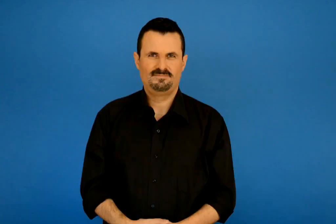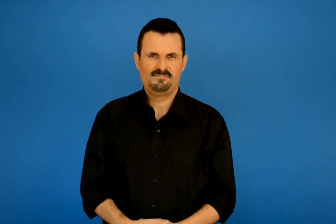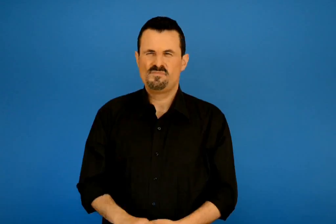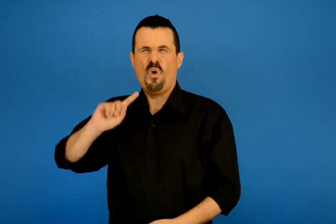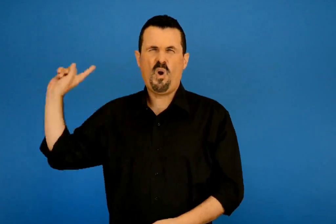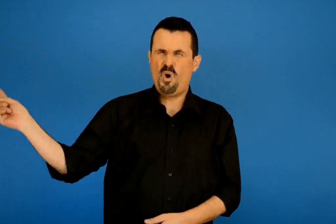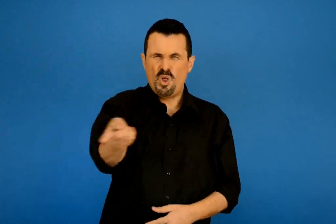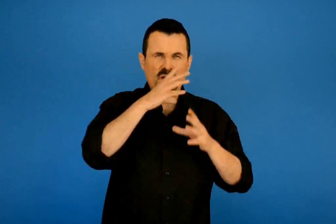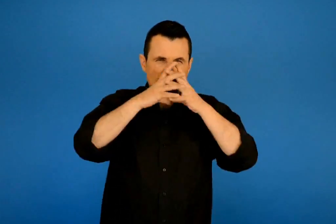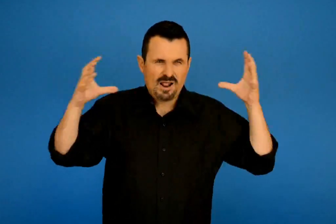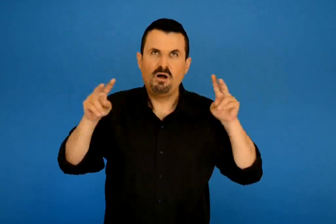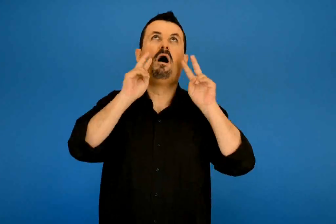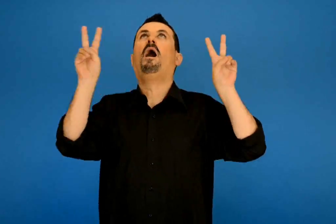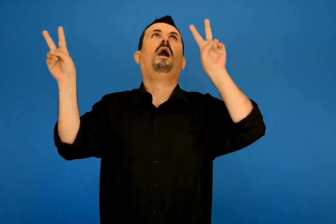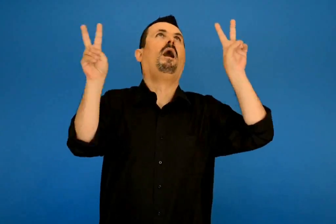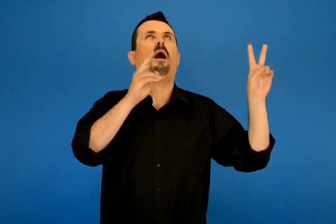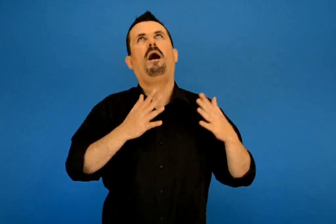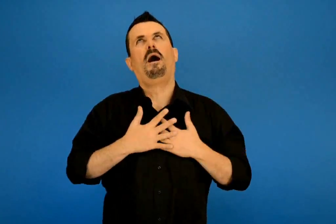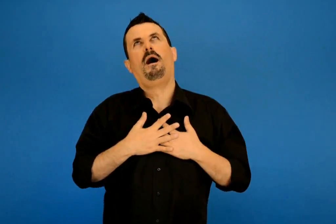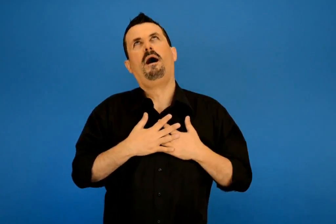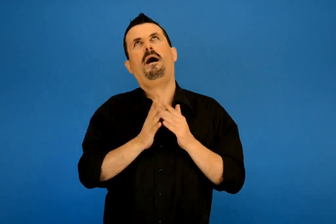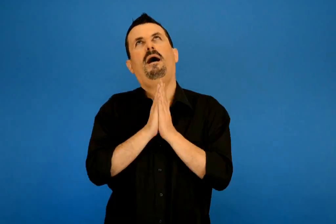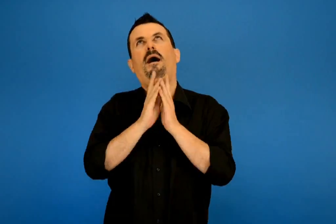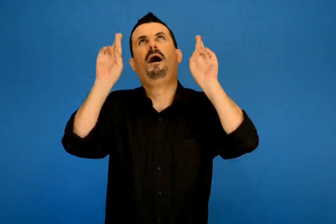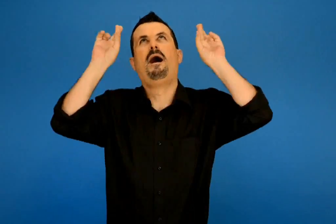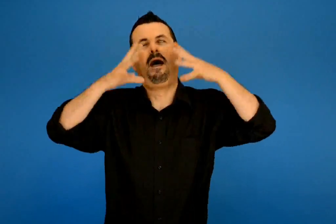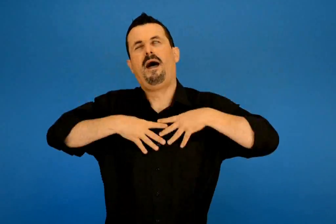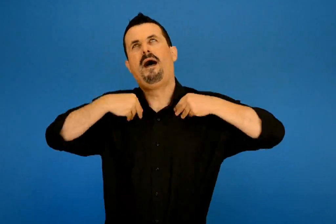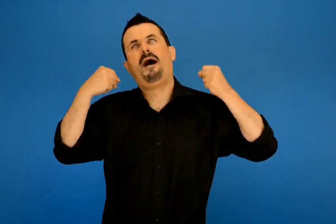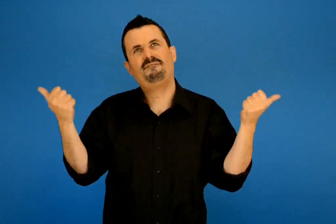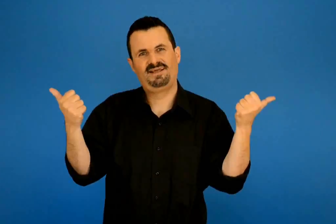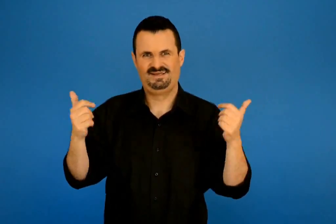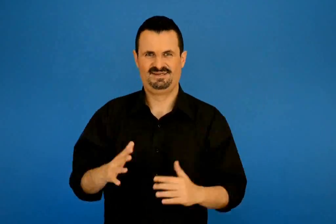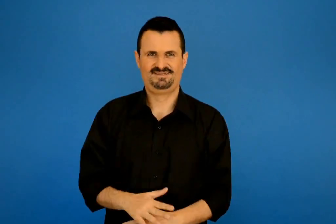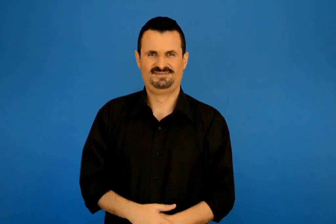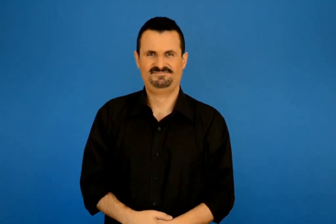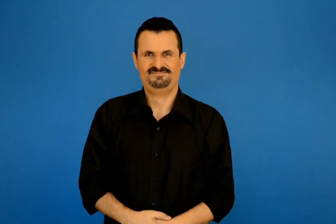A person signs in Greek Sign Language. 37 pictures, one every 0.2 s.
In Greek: όλα τα μπαλόνια κάνουν ολόθερμη ευχή
